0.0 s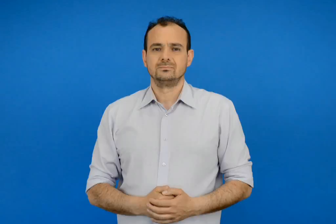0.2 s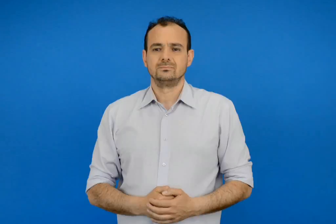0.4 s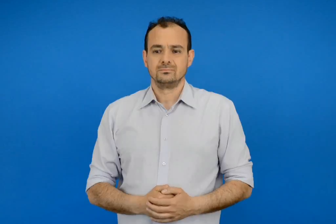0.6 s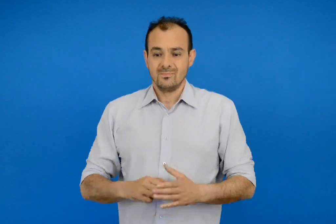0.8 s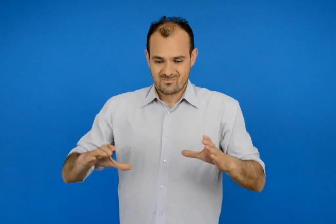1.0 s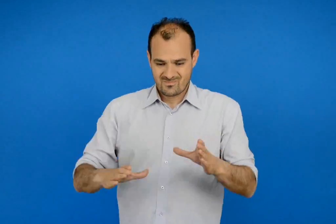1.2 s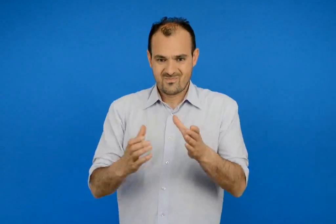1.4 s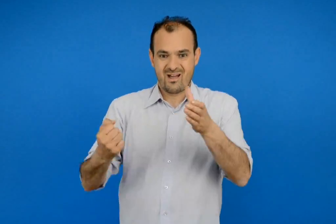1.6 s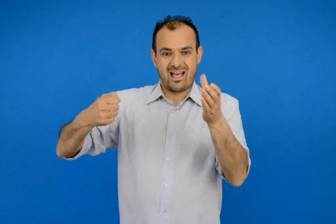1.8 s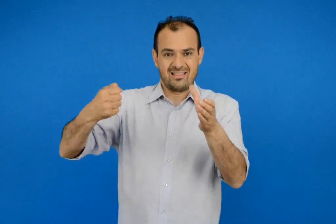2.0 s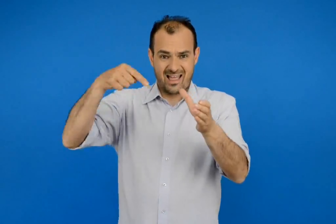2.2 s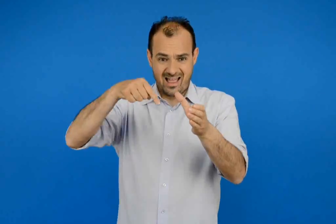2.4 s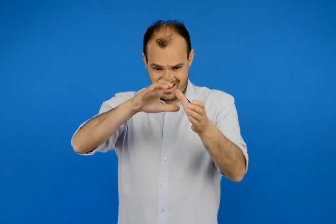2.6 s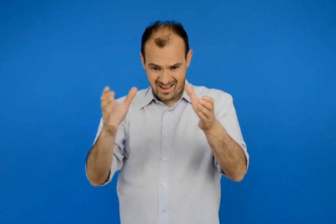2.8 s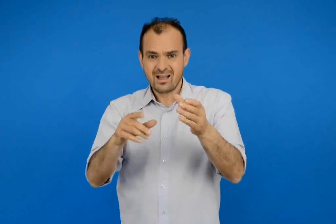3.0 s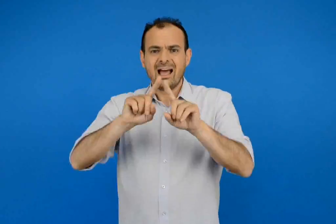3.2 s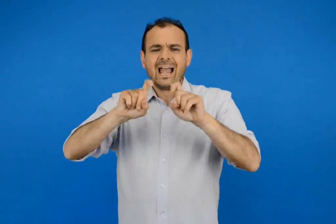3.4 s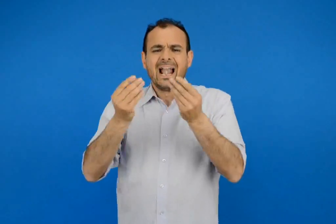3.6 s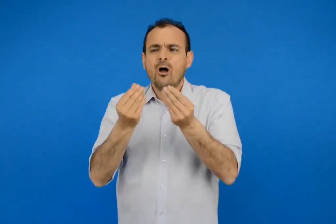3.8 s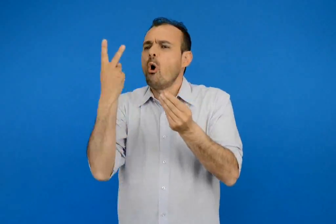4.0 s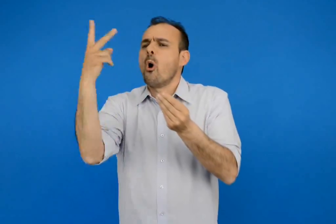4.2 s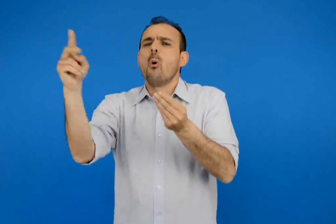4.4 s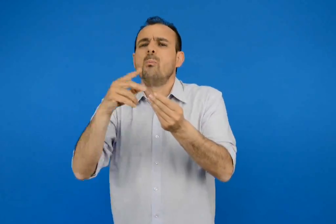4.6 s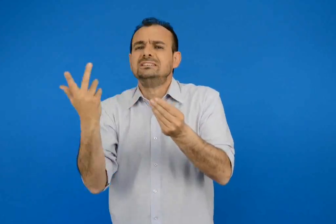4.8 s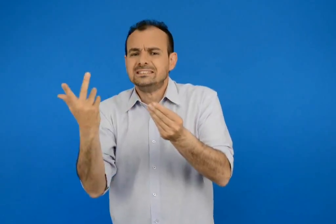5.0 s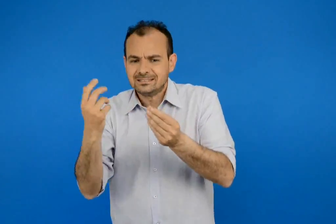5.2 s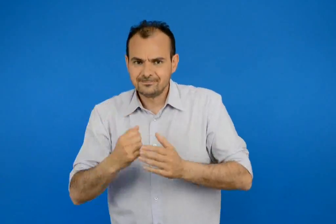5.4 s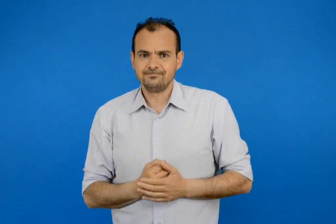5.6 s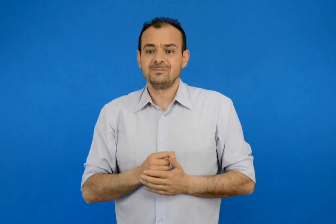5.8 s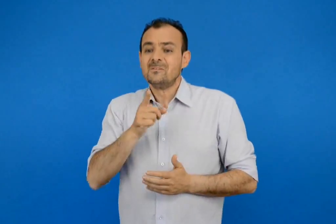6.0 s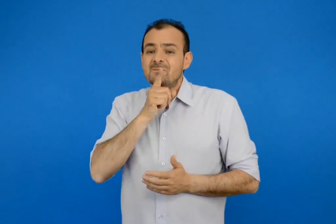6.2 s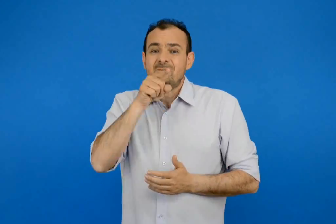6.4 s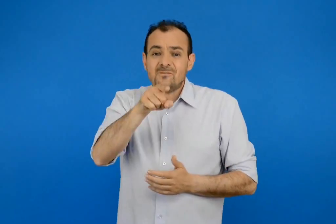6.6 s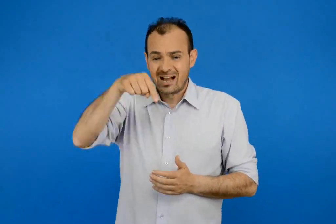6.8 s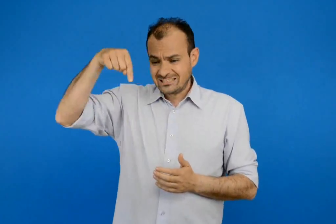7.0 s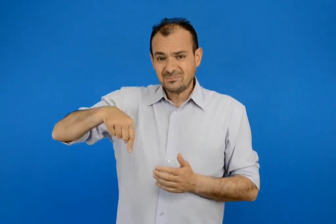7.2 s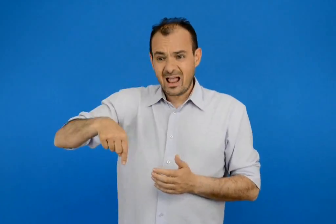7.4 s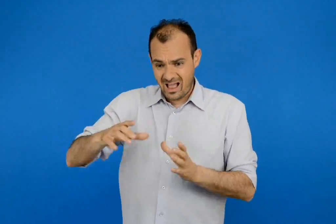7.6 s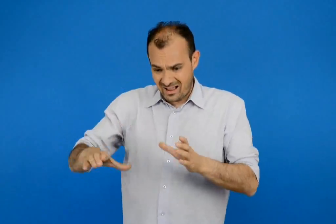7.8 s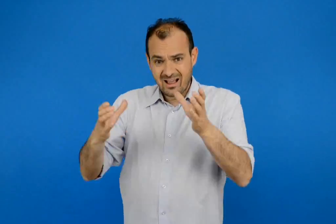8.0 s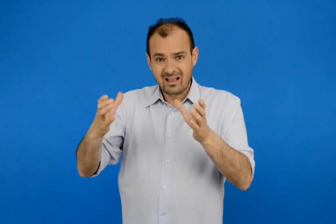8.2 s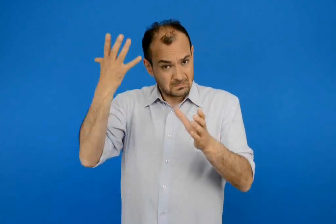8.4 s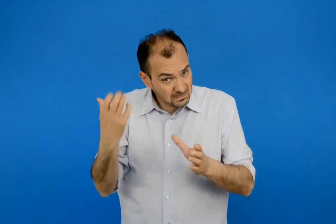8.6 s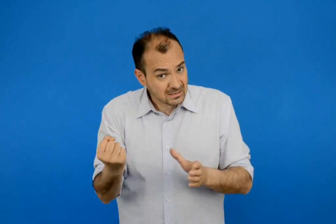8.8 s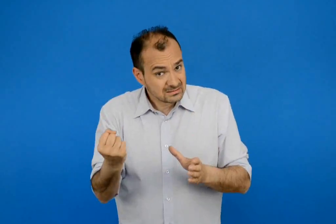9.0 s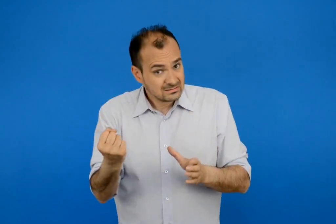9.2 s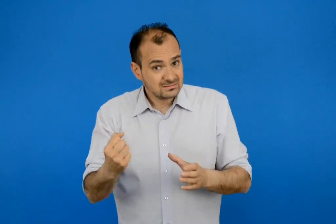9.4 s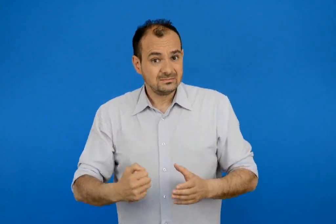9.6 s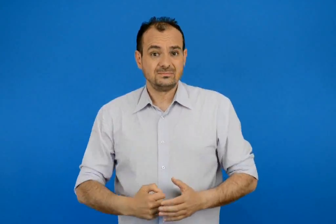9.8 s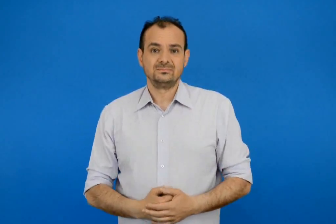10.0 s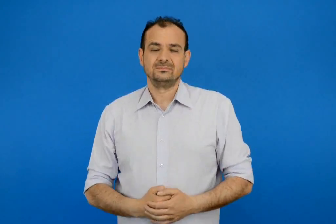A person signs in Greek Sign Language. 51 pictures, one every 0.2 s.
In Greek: από τι υλικό είναι αυτή η κανατά ; υπάρχουν σήμερα τέτοιες κανάτες ;
